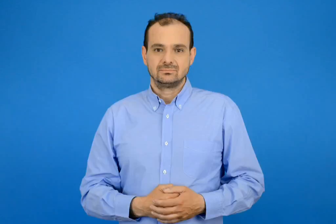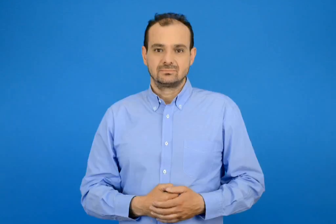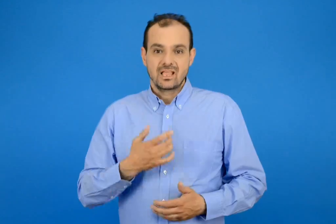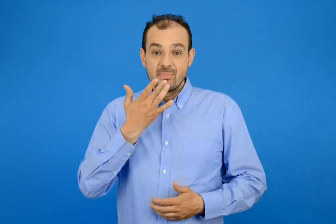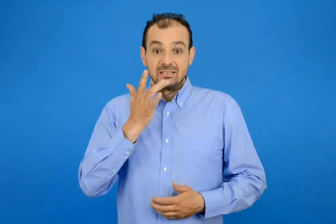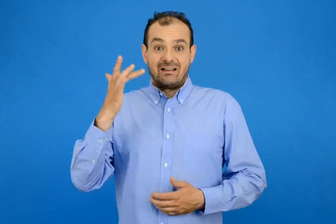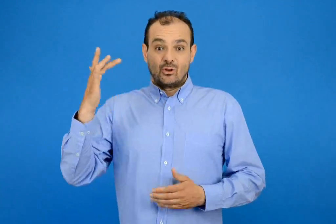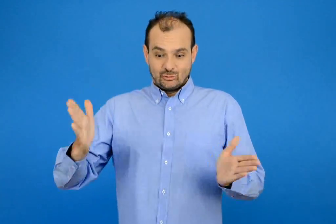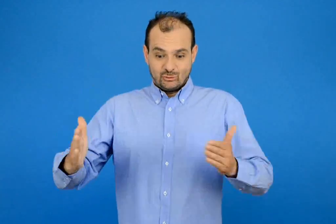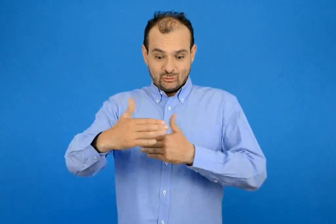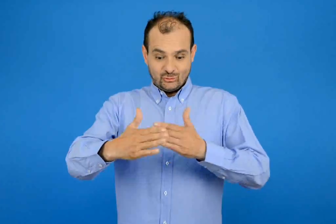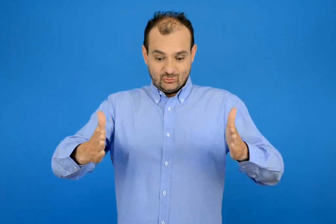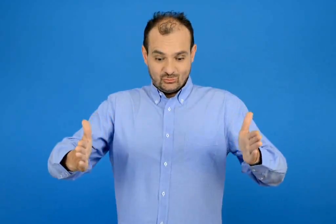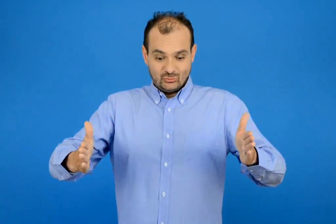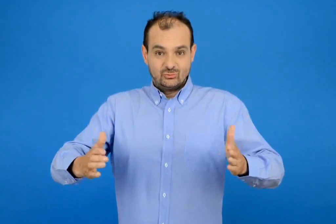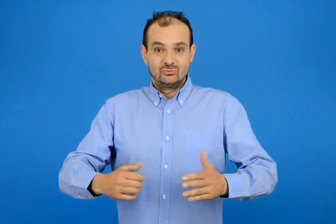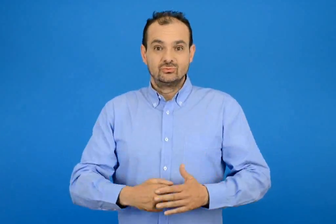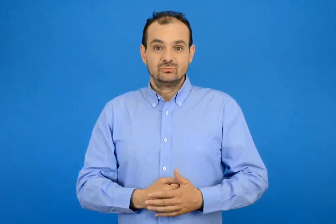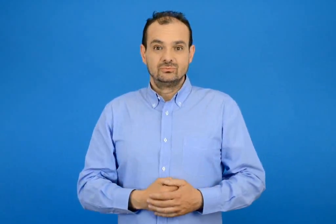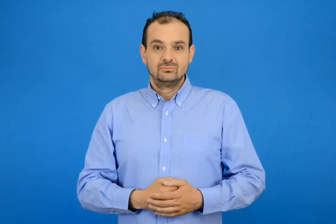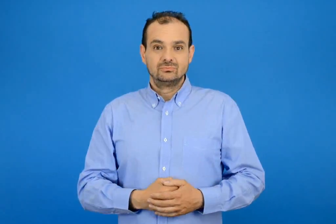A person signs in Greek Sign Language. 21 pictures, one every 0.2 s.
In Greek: θησαυρό
